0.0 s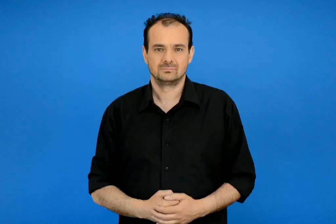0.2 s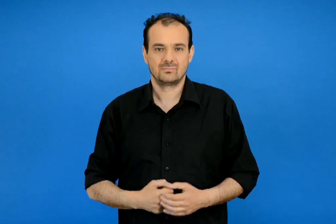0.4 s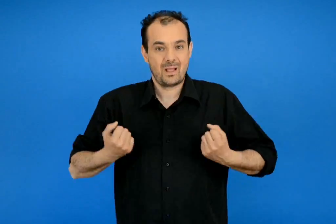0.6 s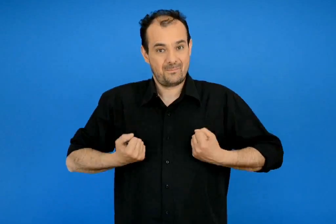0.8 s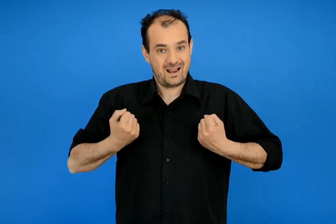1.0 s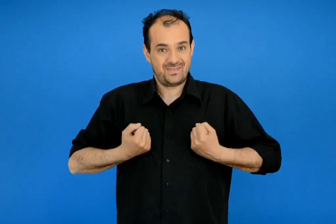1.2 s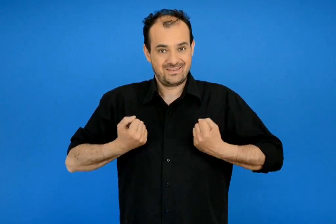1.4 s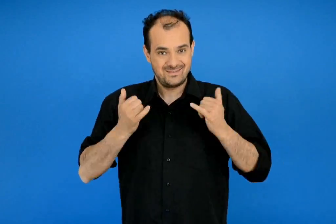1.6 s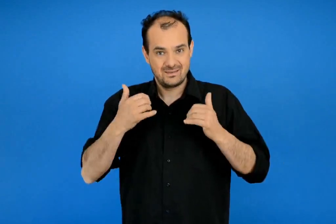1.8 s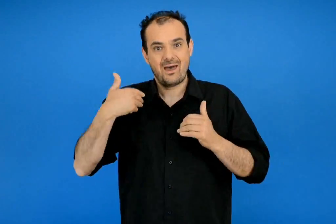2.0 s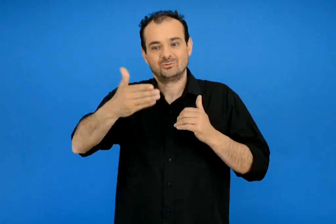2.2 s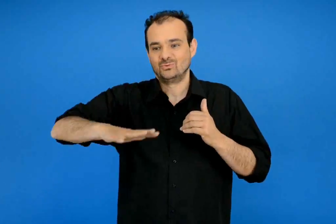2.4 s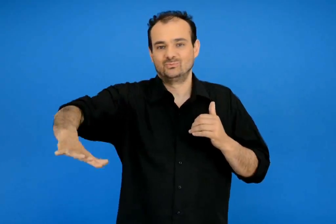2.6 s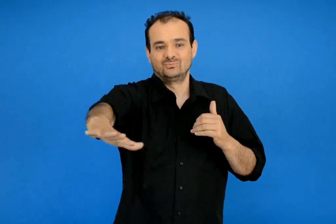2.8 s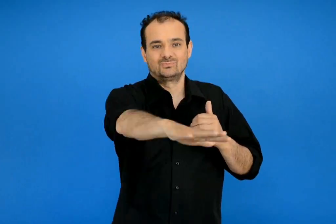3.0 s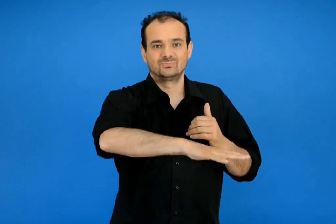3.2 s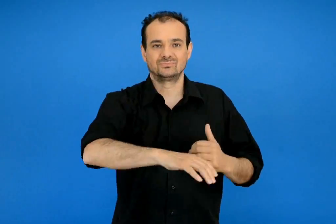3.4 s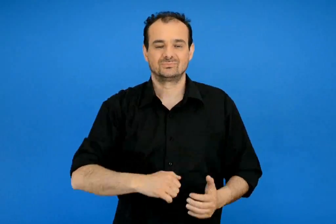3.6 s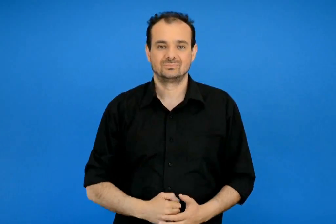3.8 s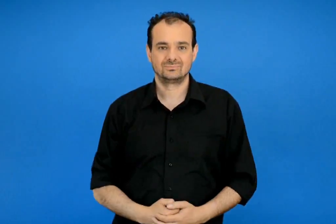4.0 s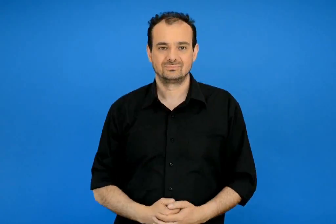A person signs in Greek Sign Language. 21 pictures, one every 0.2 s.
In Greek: παιχνίδι σε αλάνα
